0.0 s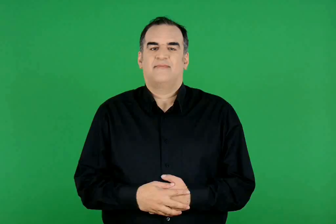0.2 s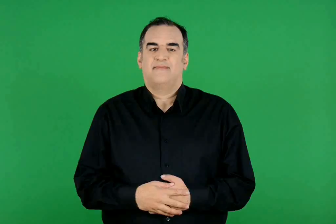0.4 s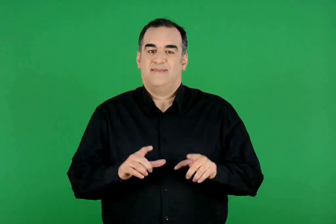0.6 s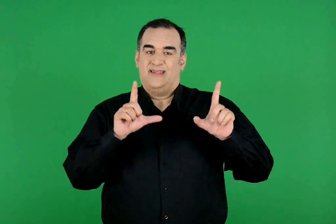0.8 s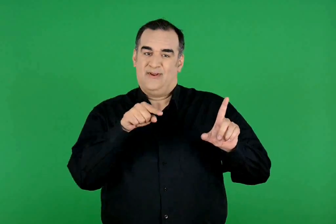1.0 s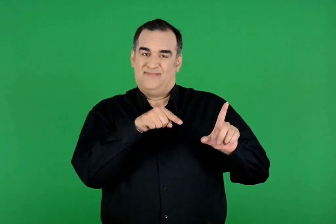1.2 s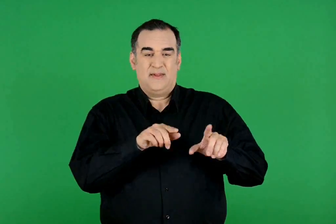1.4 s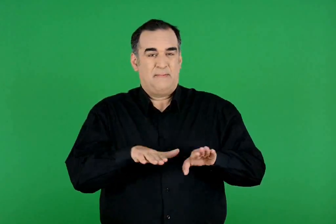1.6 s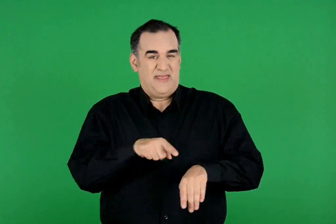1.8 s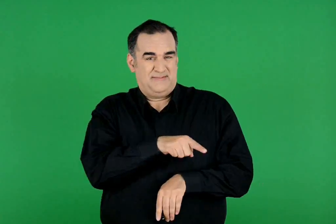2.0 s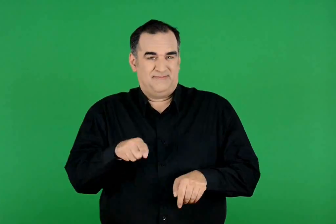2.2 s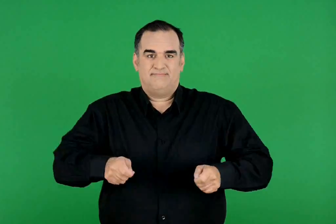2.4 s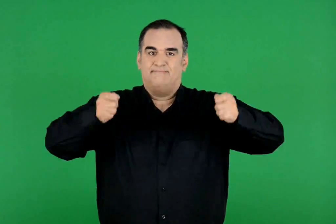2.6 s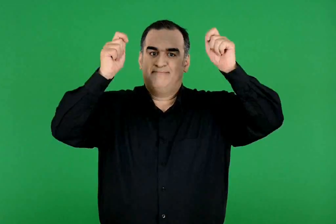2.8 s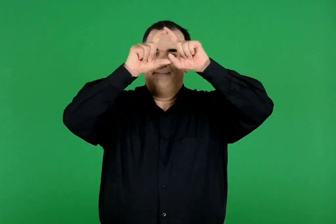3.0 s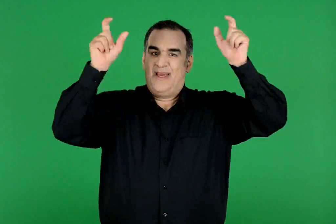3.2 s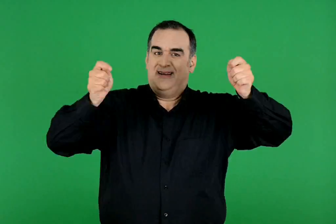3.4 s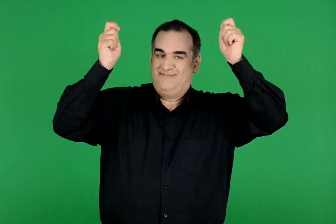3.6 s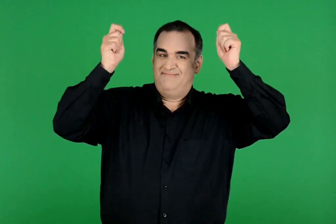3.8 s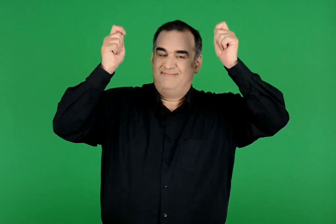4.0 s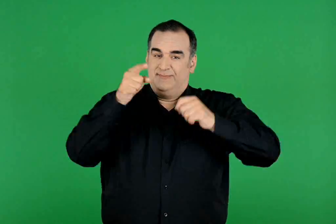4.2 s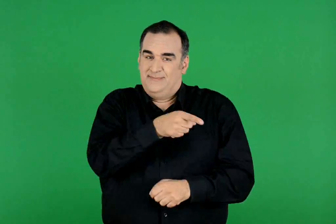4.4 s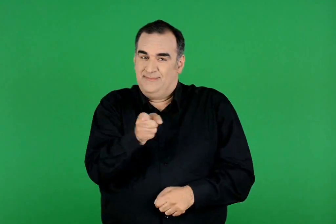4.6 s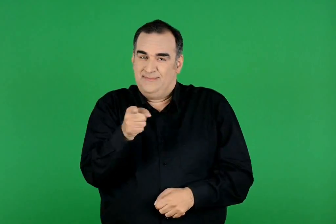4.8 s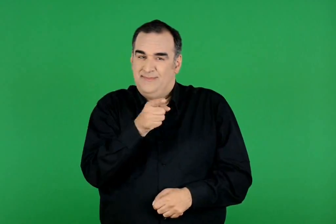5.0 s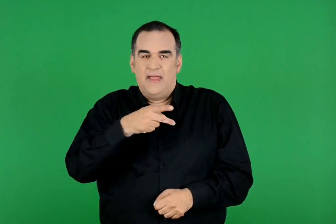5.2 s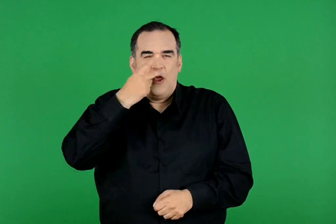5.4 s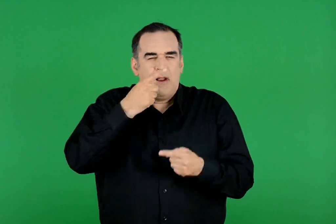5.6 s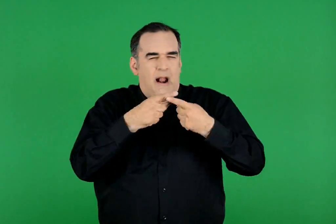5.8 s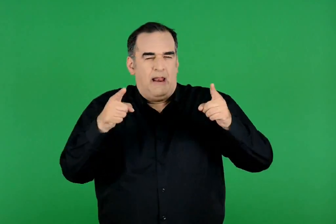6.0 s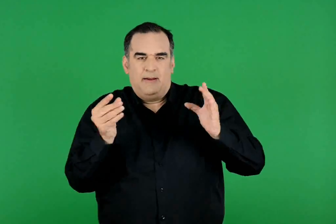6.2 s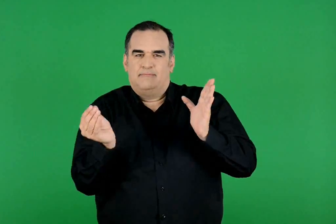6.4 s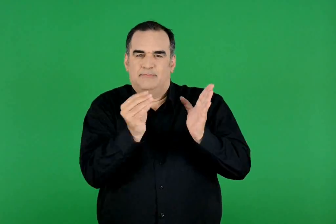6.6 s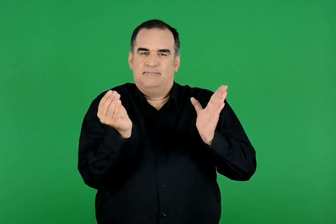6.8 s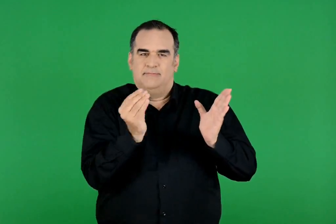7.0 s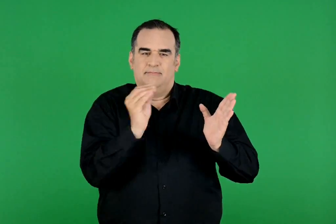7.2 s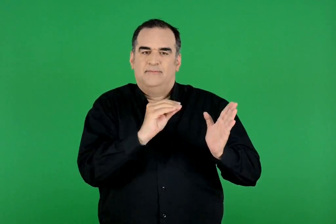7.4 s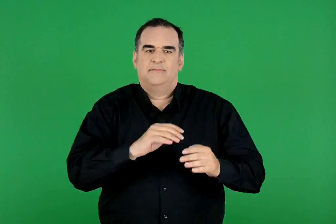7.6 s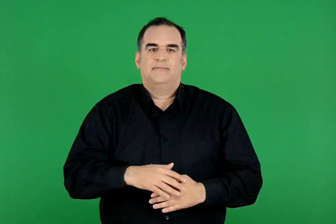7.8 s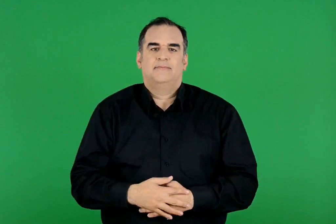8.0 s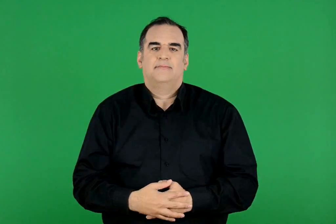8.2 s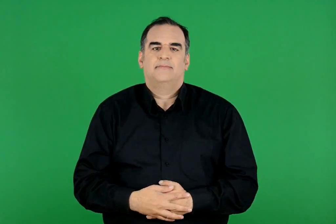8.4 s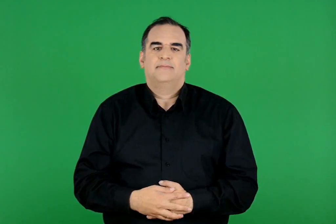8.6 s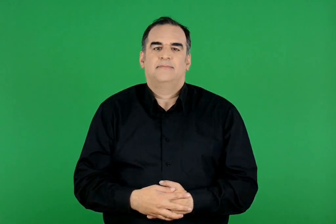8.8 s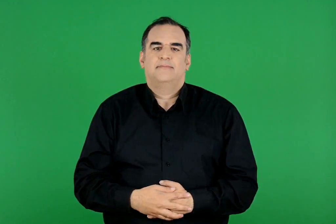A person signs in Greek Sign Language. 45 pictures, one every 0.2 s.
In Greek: συμπληρώνουμε και με άλλα δικαιώματά μας τις πινακίδες που κρατούν στα χέρια τους τα παιδιά της εικόνας
